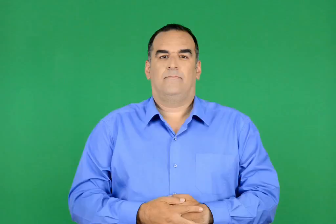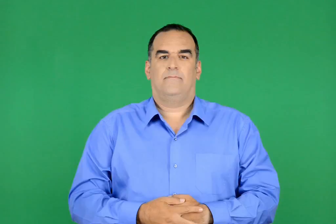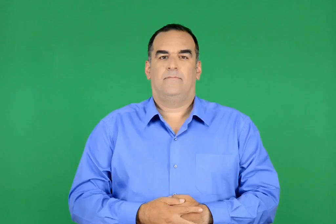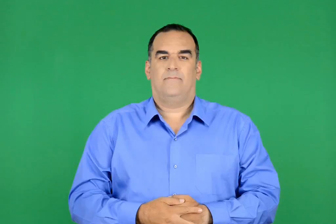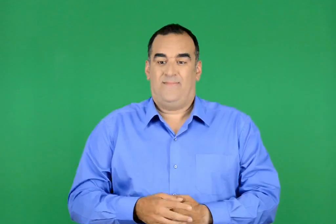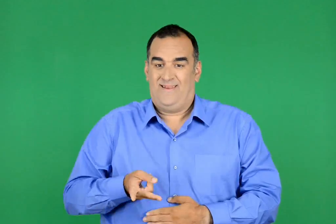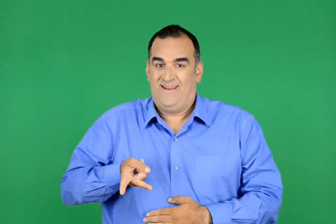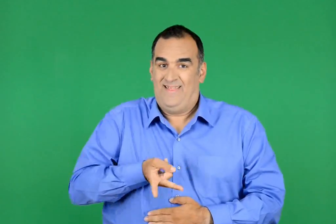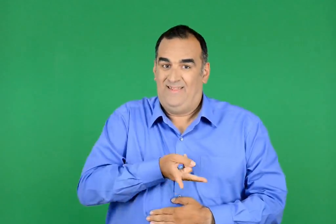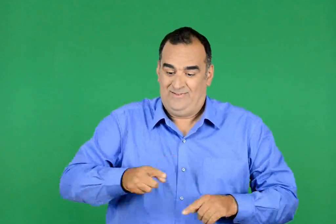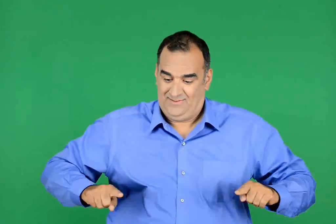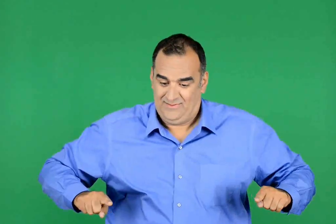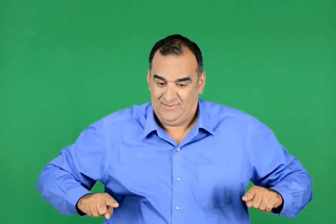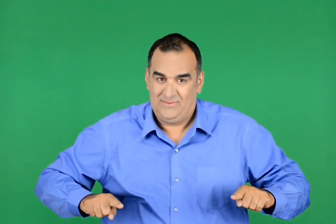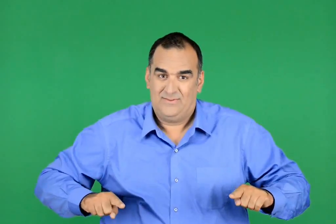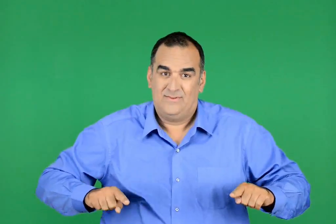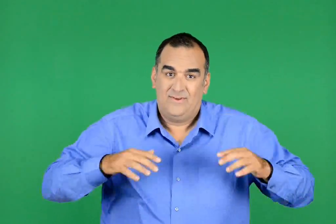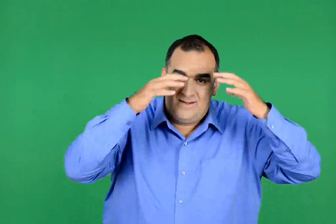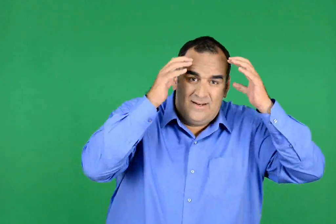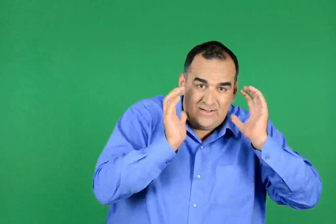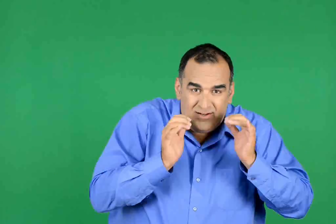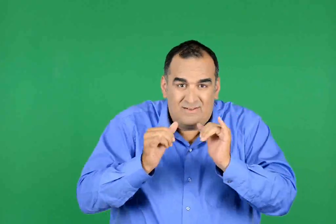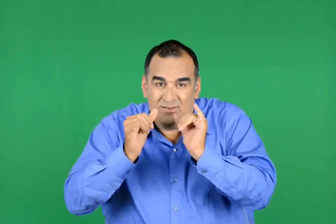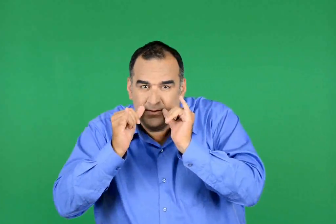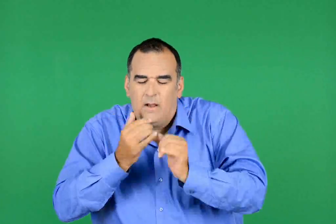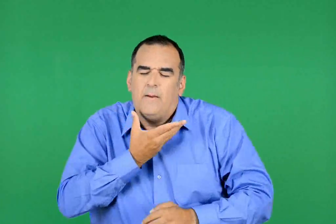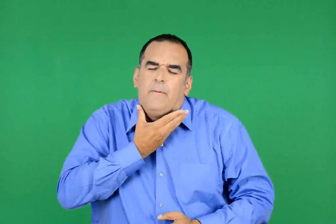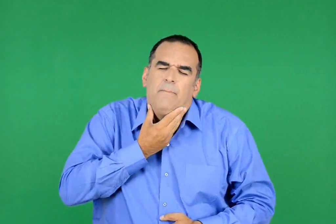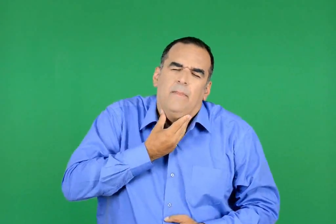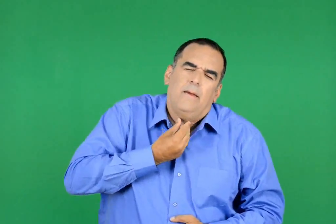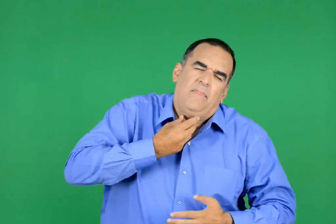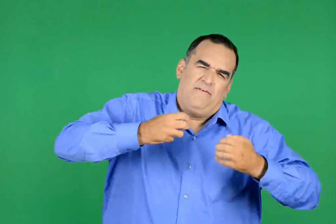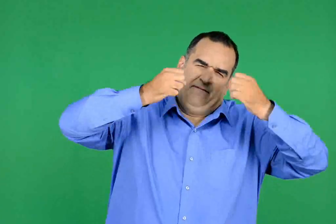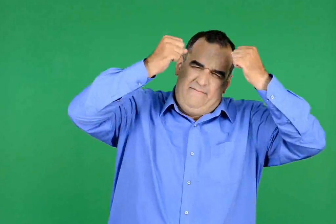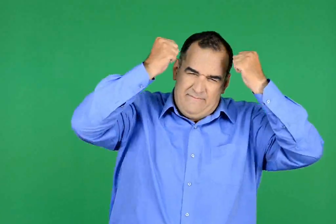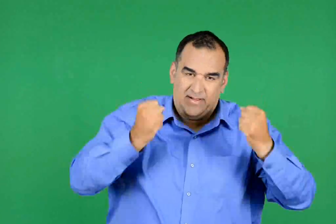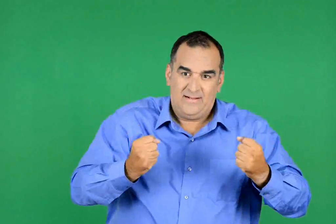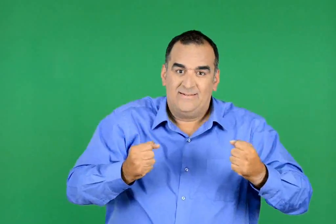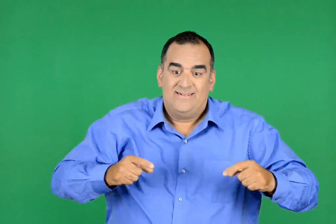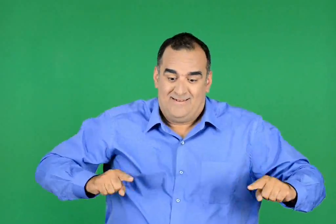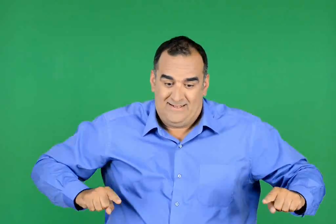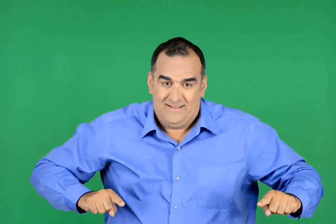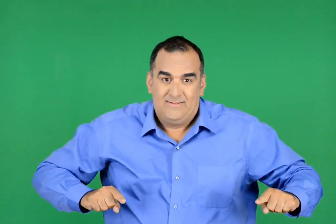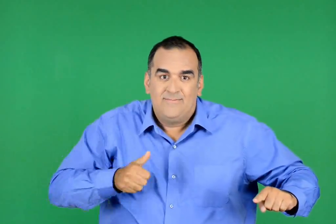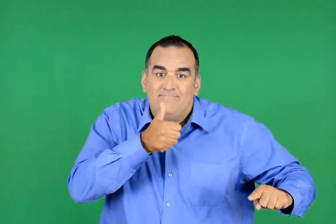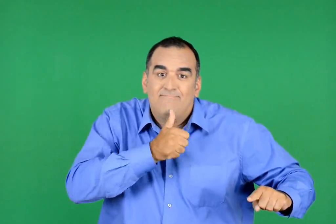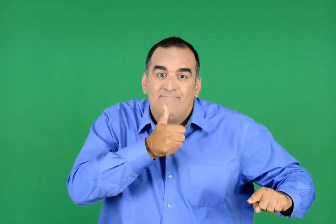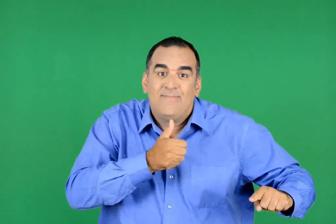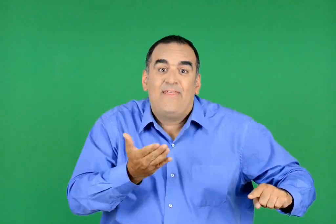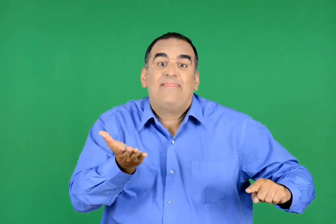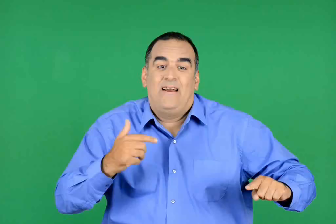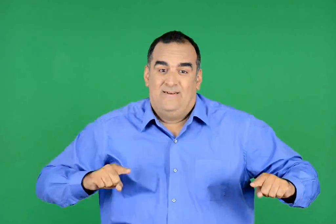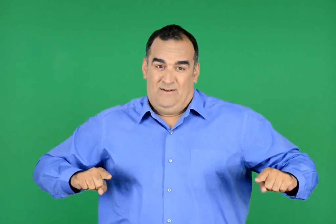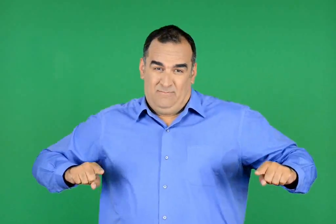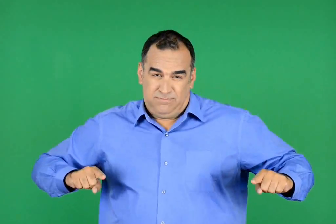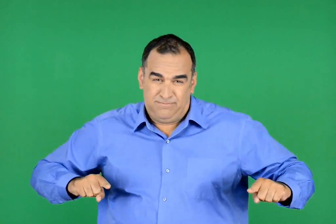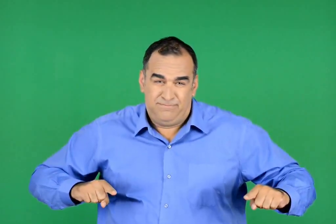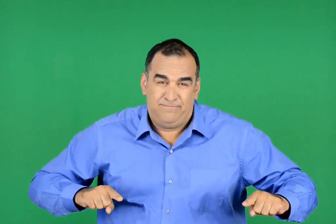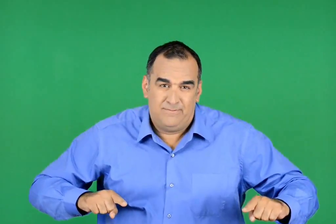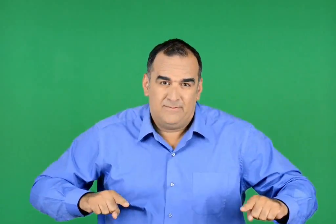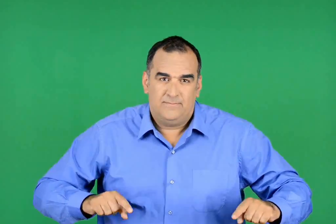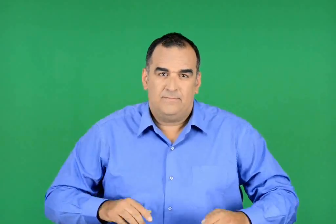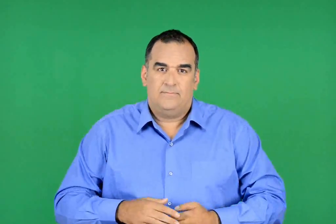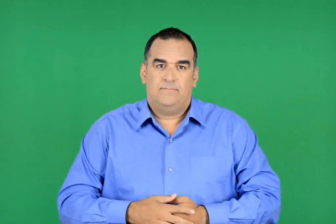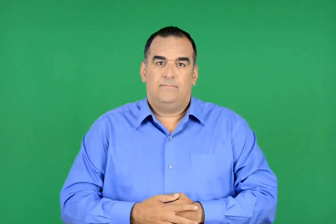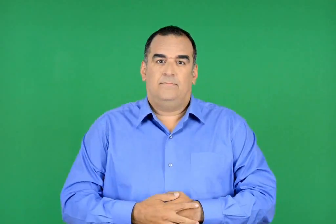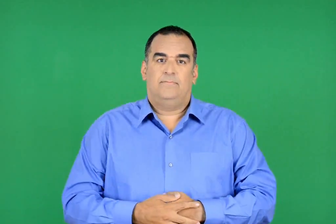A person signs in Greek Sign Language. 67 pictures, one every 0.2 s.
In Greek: είχαν και οι δυο τους τέτοια δίψα , που δεν είχαν την υπομονή να περιμένουν να πιει πρώτα ο ένας κι ύστερα ο άλλος
